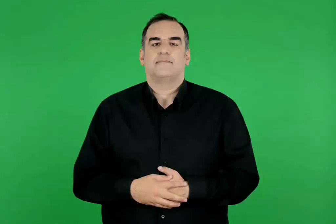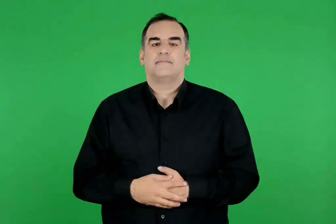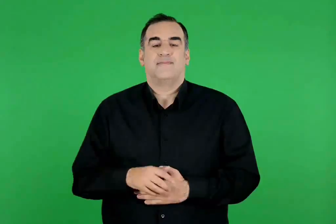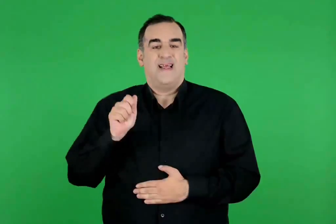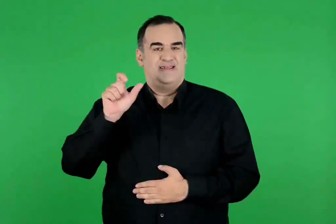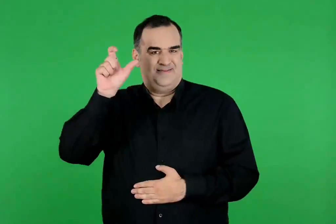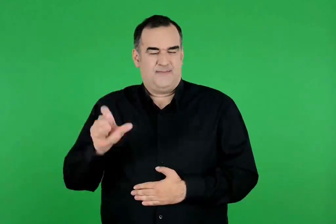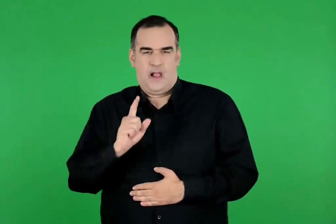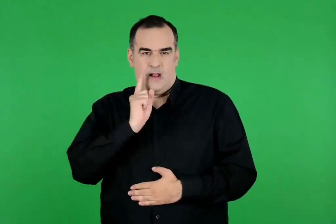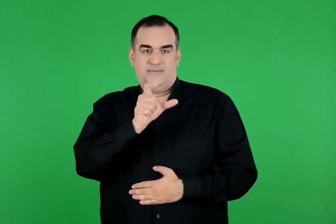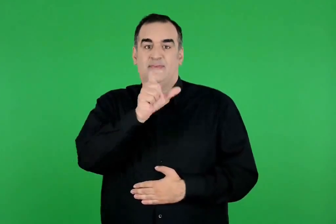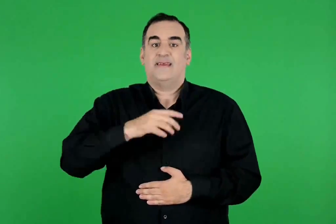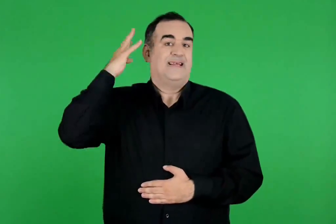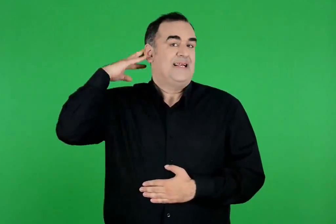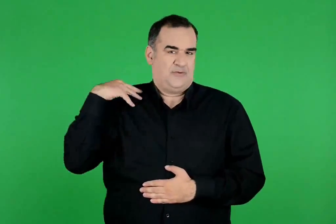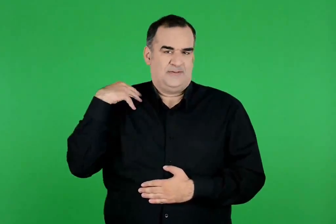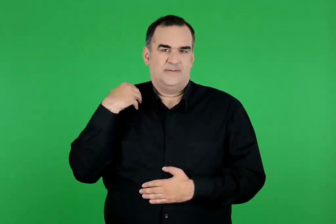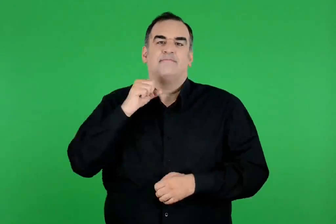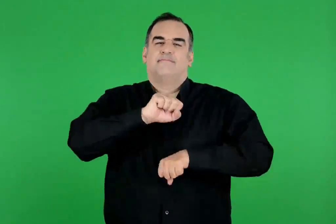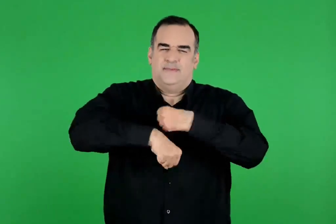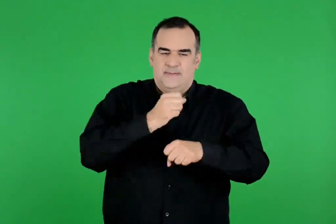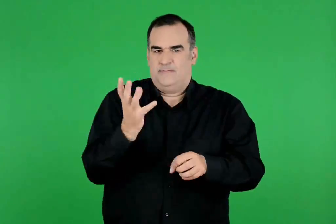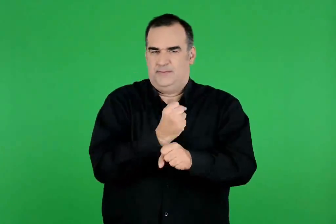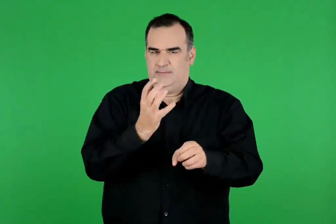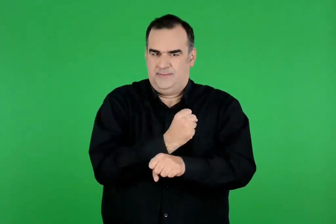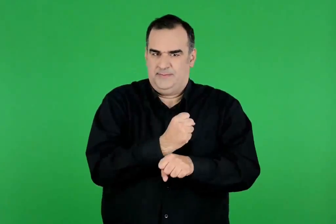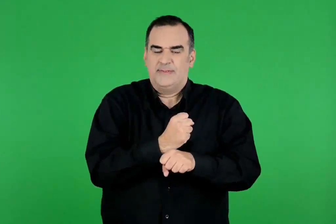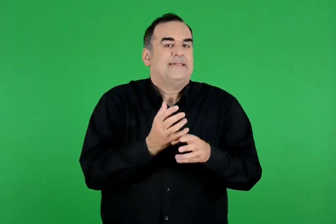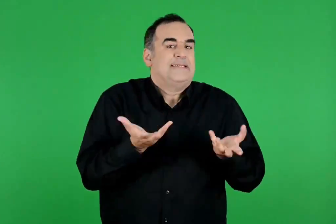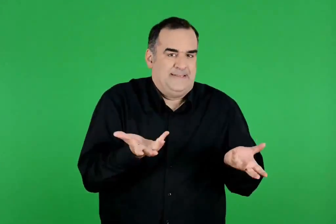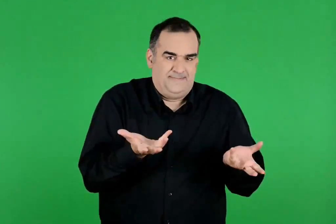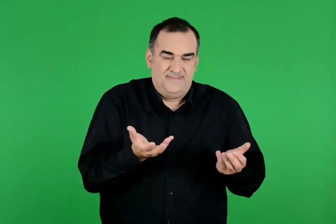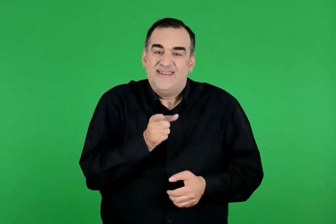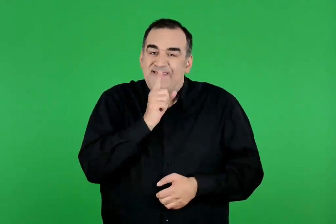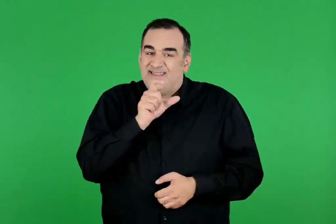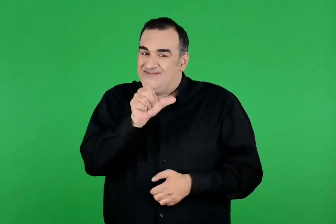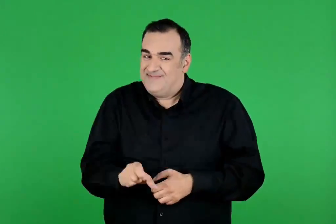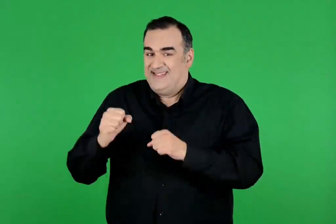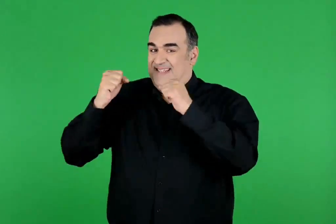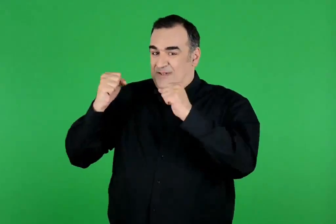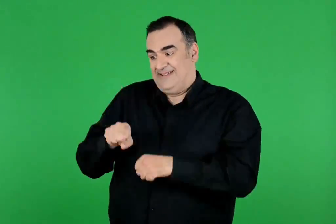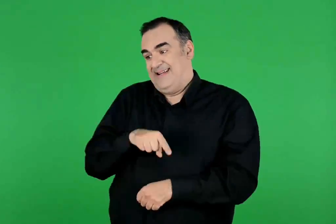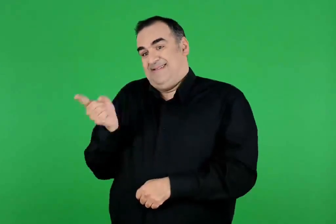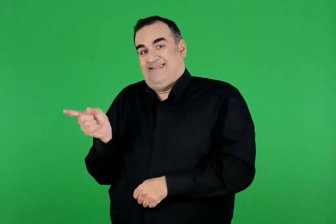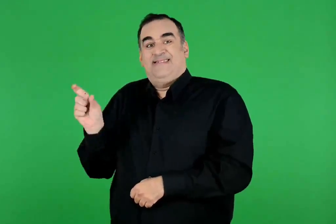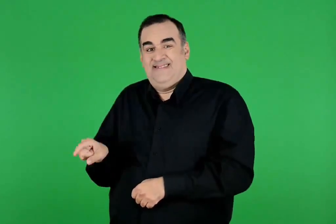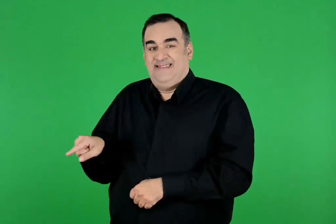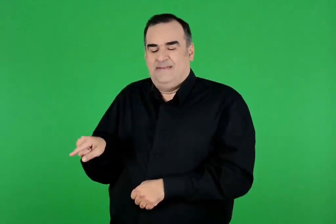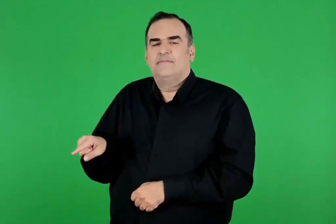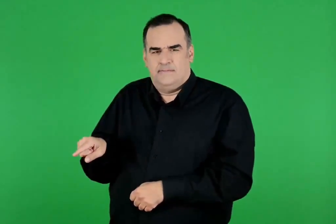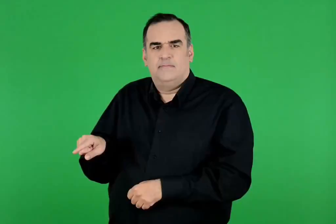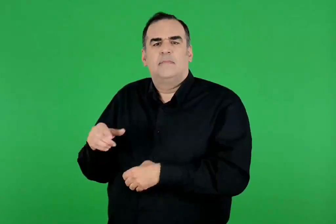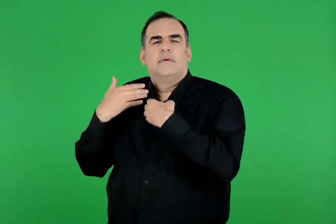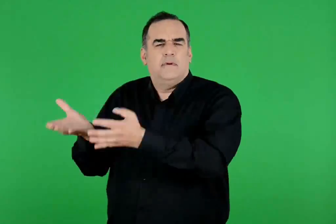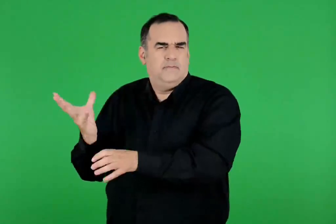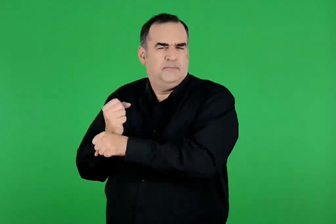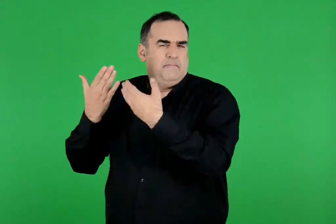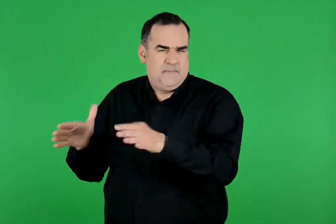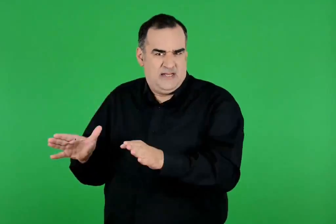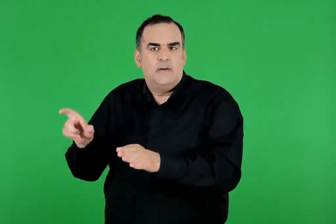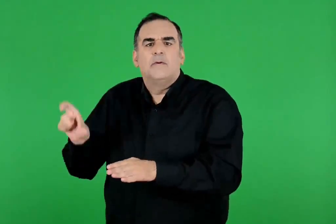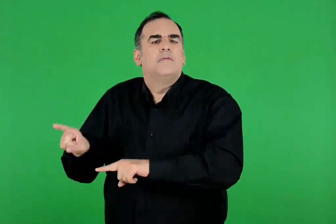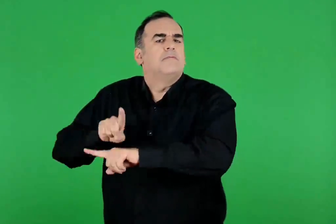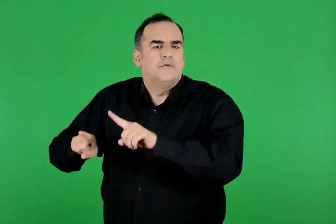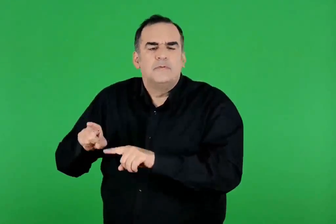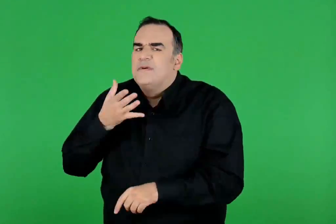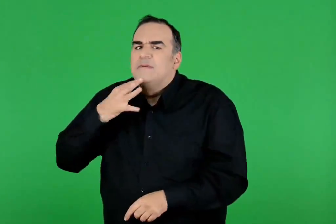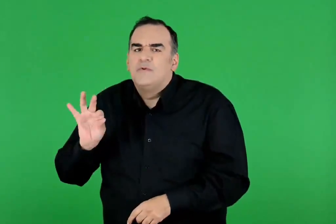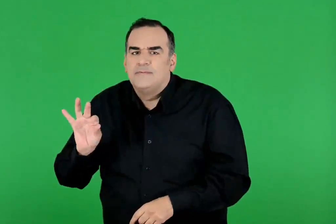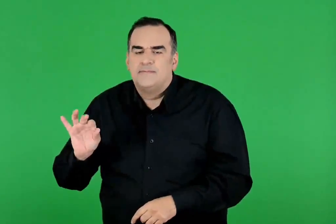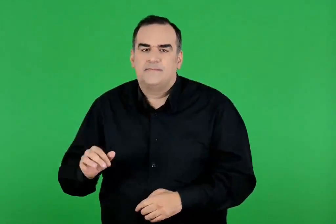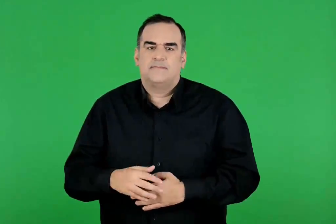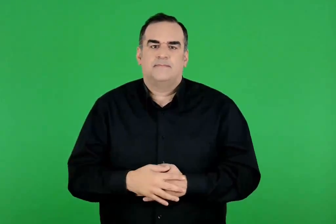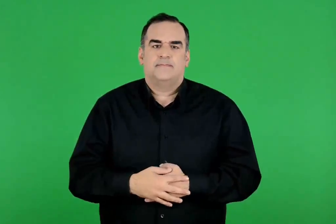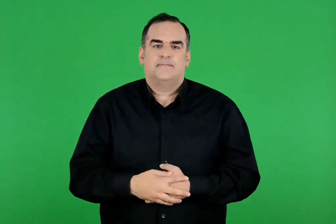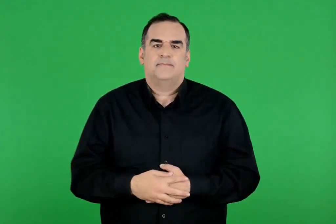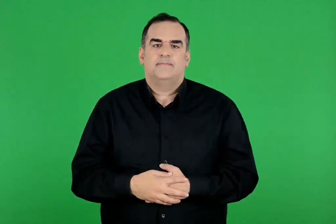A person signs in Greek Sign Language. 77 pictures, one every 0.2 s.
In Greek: ποιους άθλους ανέθεσε ο αιήτης στον ιάσονα ; ποιος άλλος ήρωας ανέλαβε να εκτελέσει μεγάλους άθλους και γιατί ;
